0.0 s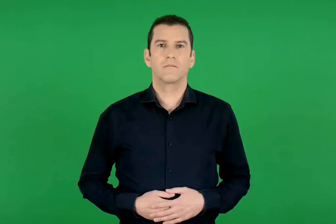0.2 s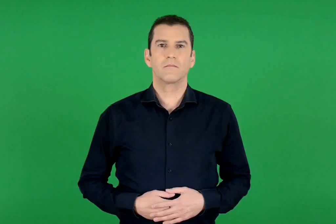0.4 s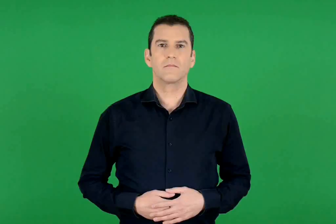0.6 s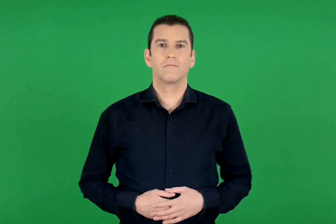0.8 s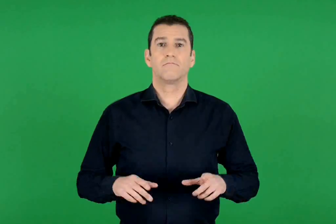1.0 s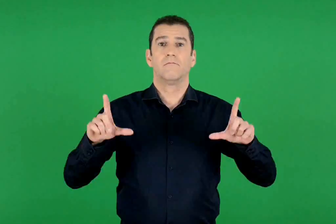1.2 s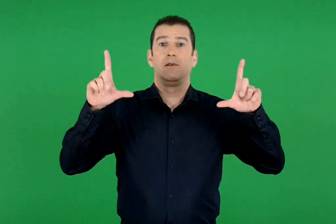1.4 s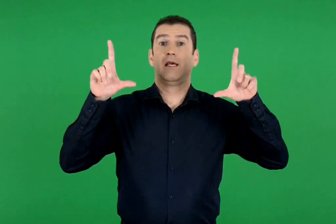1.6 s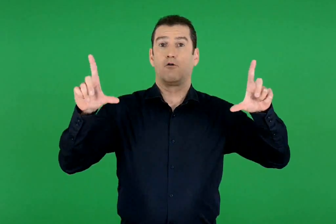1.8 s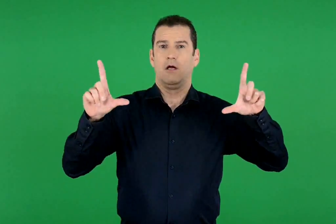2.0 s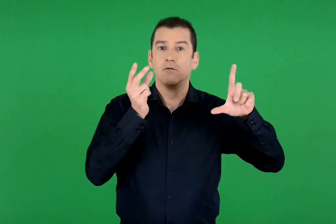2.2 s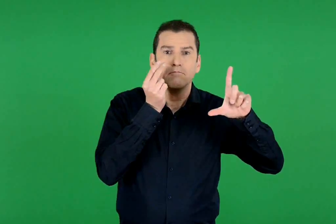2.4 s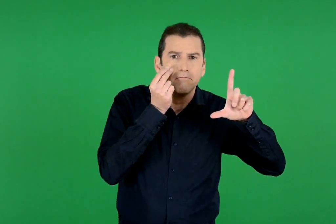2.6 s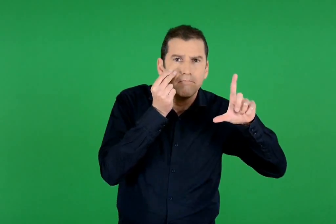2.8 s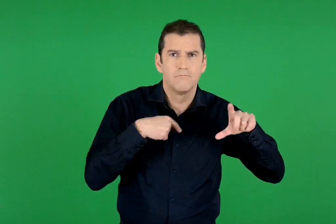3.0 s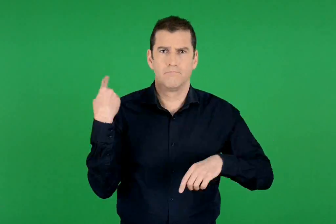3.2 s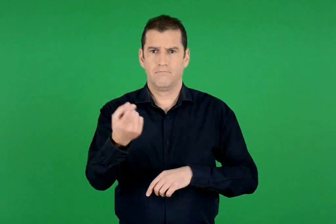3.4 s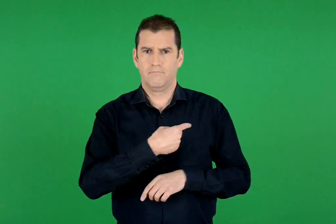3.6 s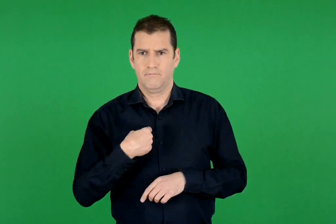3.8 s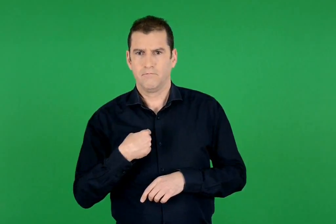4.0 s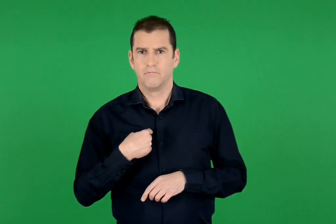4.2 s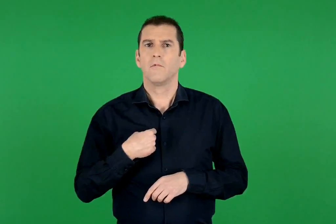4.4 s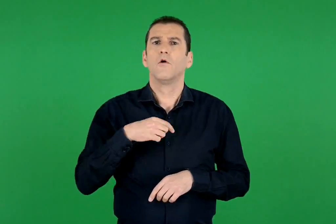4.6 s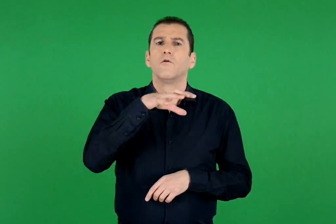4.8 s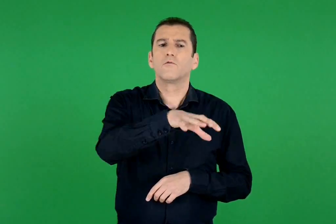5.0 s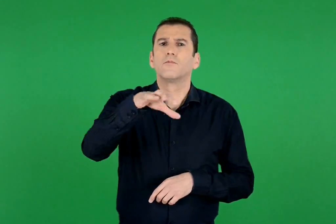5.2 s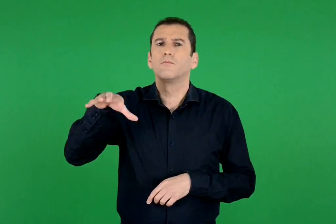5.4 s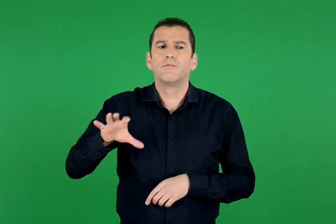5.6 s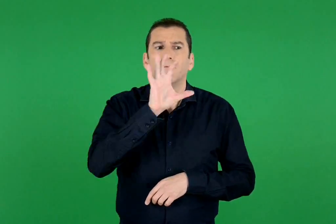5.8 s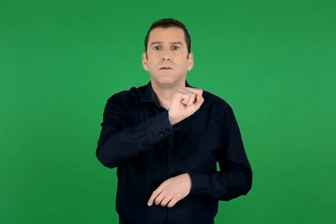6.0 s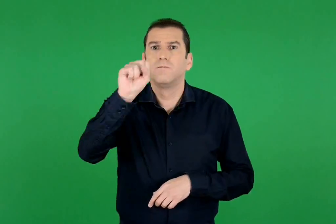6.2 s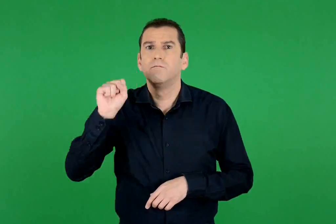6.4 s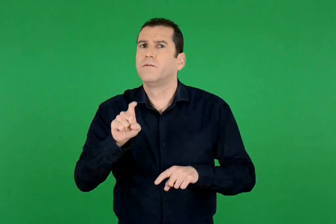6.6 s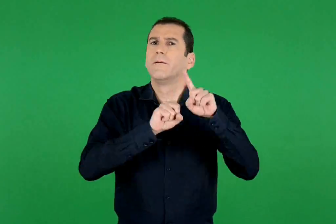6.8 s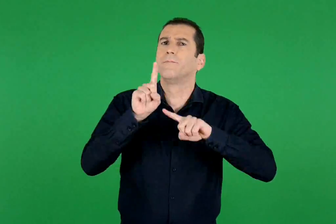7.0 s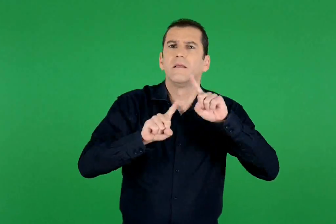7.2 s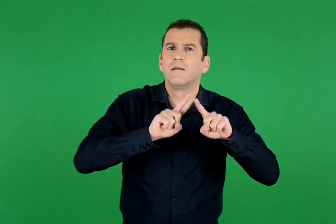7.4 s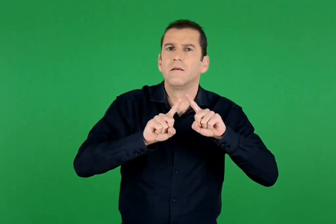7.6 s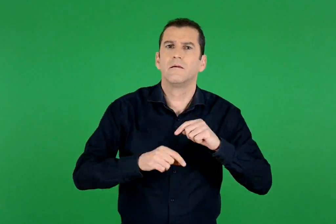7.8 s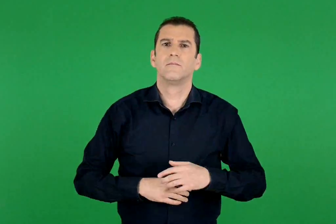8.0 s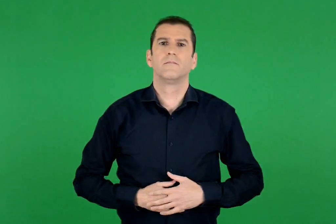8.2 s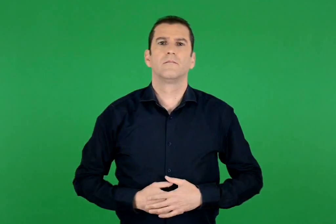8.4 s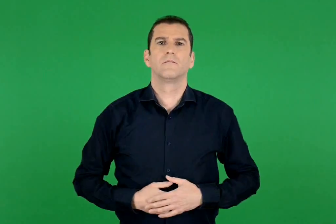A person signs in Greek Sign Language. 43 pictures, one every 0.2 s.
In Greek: παρατηρούμε την εικόνα: ποιους τόπους αναγνωρίζουμε ;
